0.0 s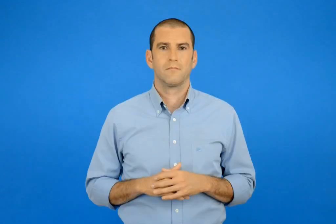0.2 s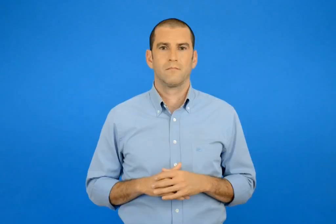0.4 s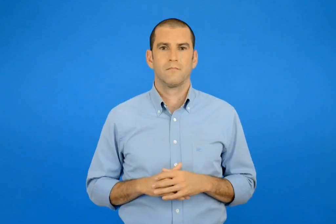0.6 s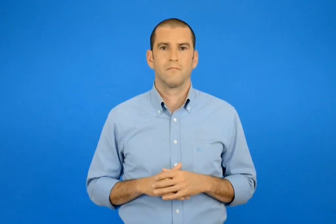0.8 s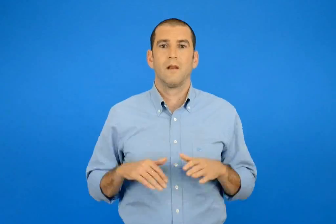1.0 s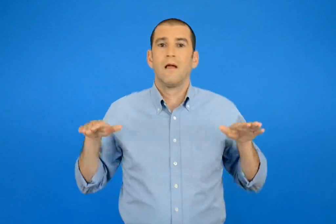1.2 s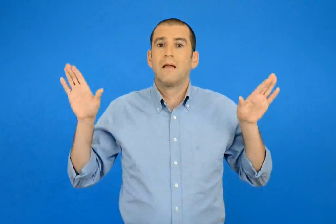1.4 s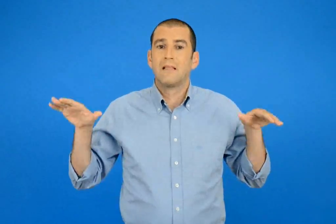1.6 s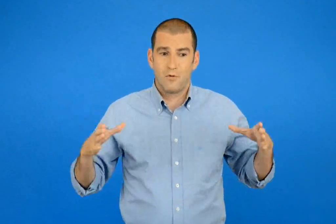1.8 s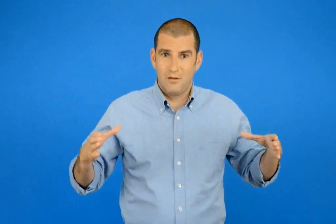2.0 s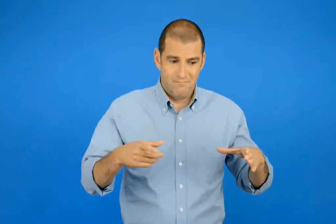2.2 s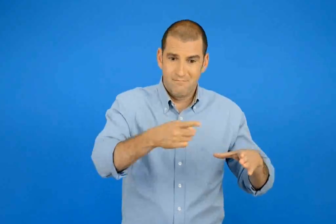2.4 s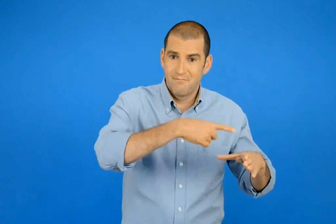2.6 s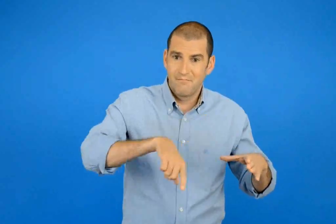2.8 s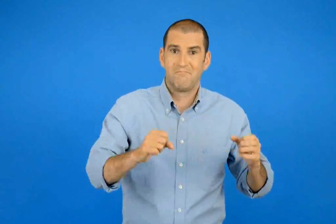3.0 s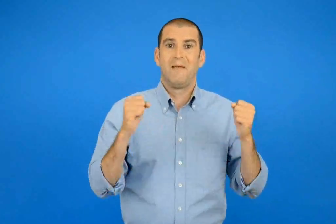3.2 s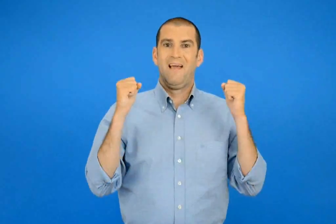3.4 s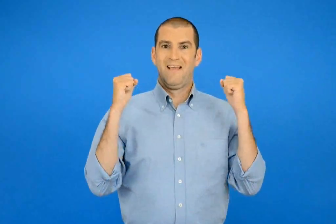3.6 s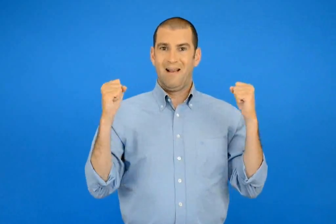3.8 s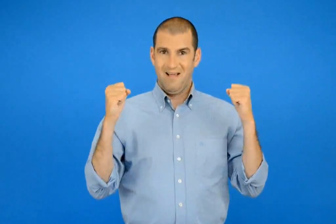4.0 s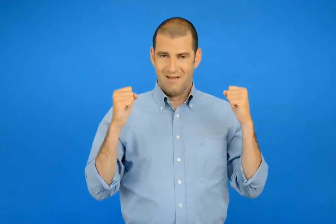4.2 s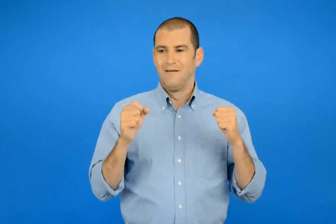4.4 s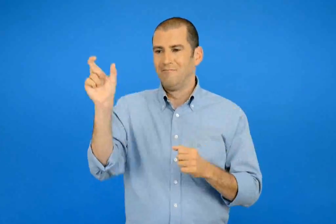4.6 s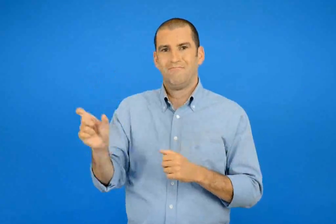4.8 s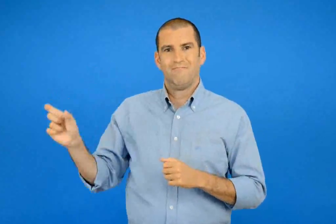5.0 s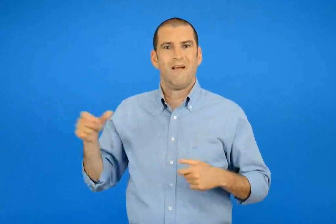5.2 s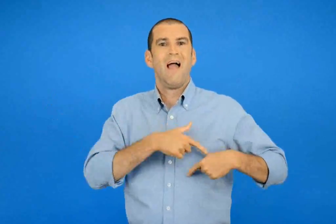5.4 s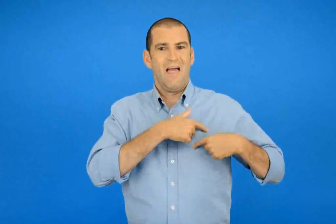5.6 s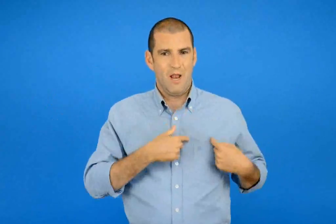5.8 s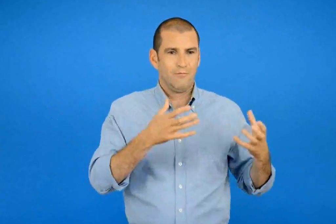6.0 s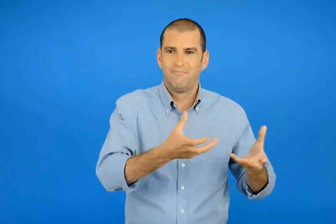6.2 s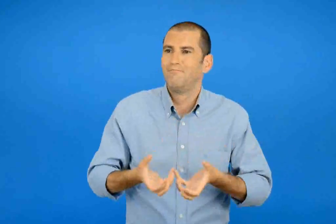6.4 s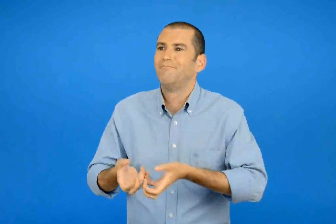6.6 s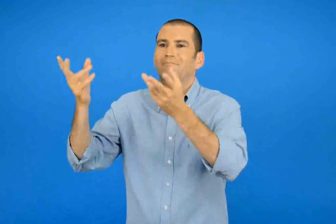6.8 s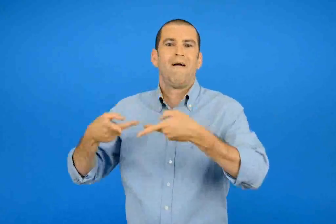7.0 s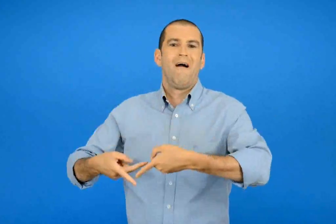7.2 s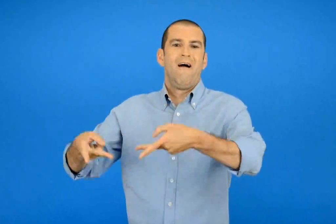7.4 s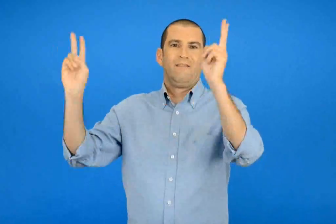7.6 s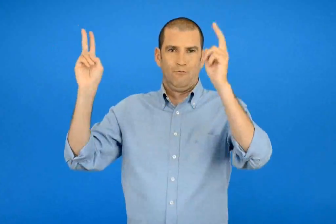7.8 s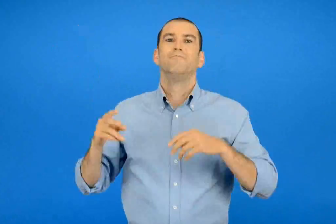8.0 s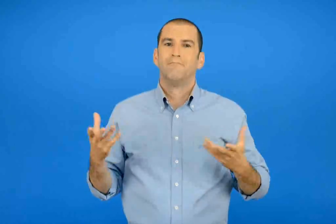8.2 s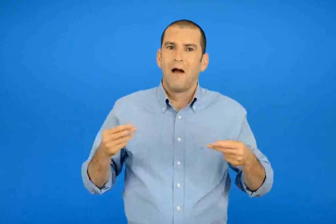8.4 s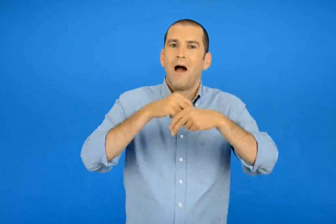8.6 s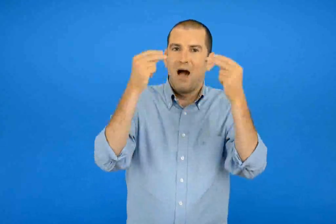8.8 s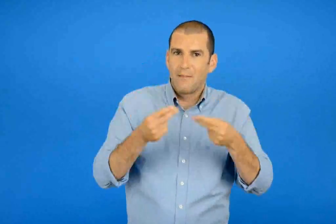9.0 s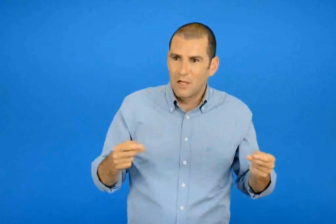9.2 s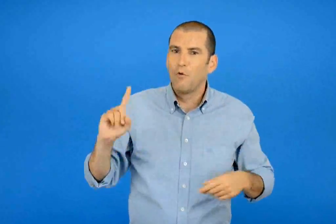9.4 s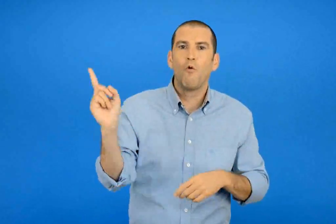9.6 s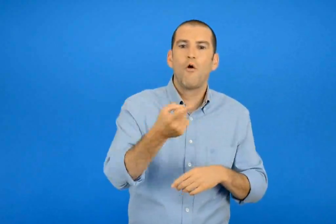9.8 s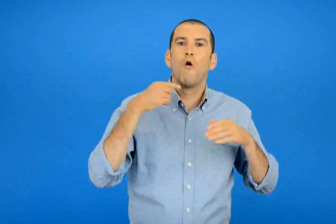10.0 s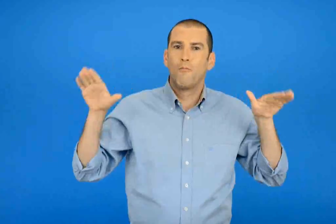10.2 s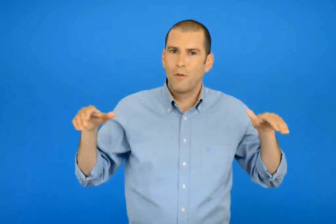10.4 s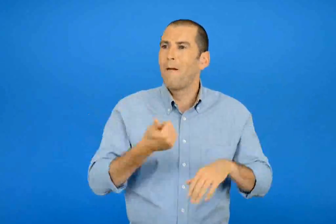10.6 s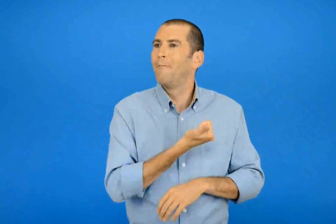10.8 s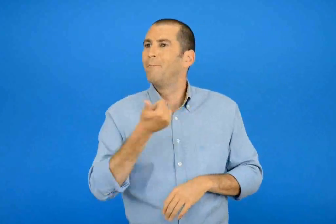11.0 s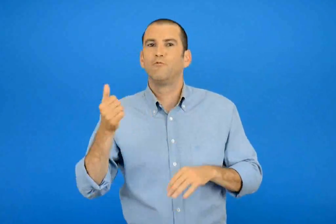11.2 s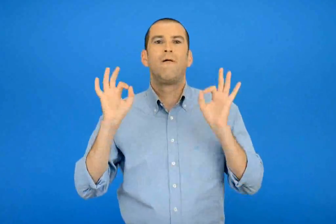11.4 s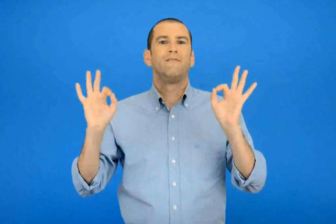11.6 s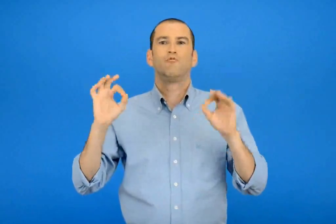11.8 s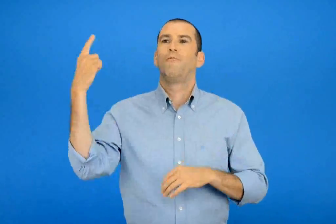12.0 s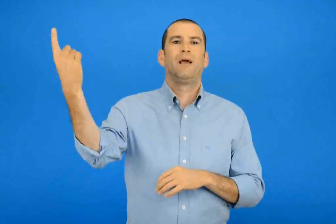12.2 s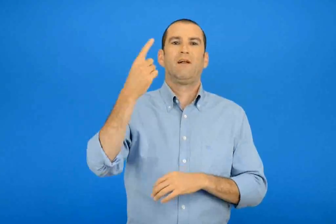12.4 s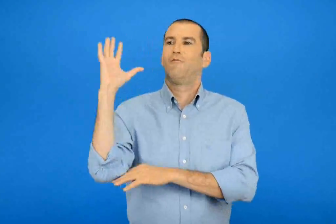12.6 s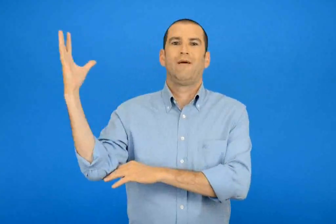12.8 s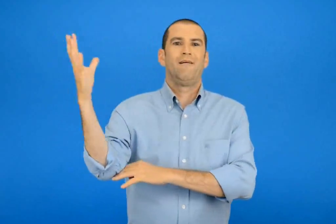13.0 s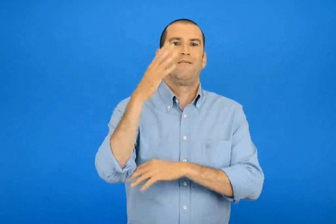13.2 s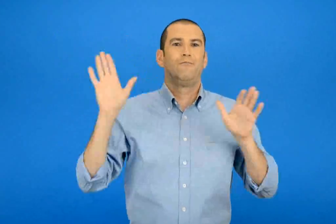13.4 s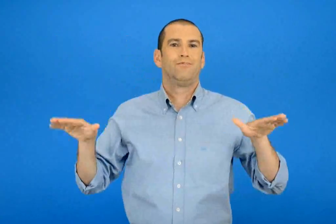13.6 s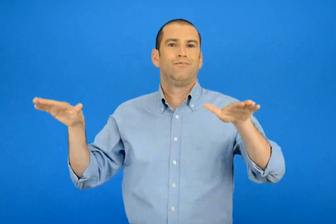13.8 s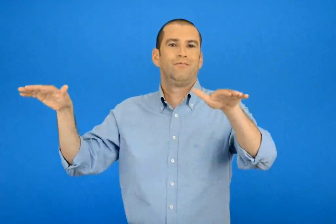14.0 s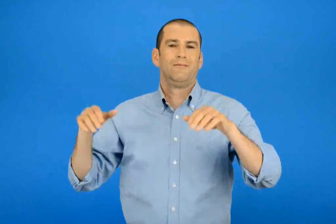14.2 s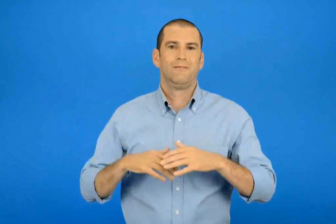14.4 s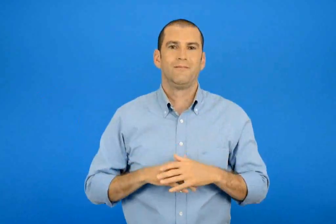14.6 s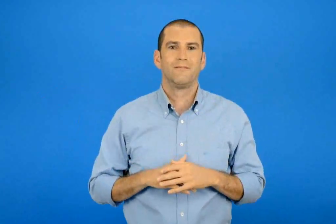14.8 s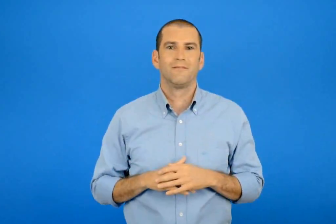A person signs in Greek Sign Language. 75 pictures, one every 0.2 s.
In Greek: μόλις τα πουλιά έγιναν καλά οι εθελοντές τα απελευθέρωσαν έτσι αυτά επέστρεψαν στο φυσικό τους περιβάλλον
